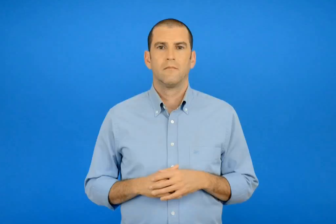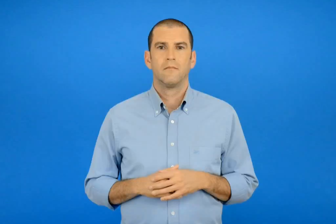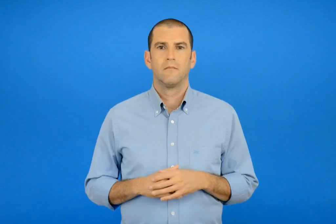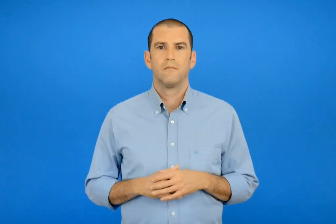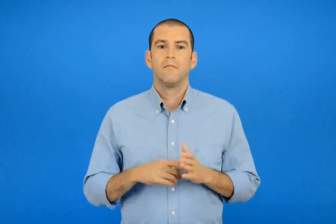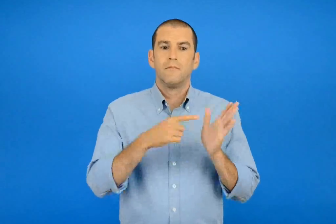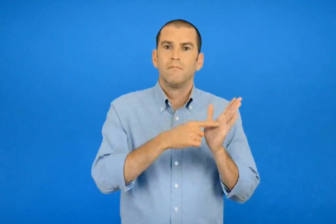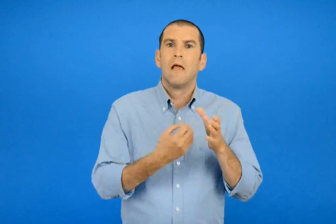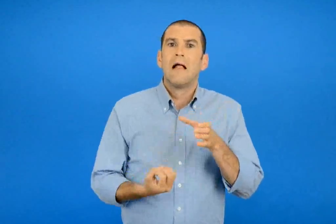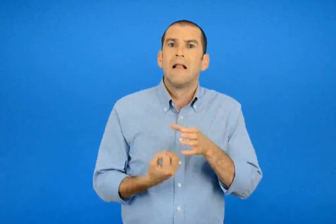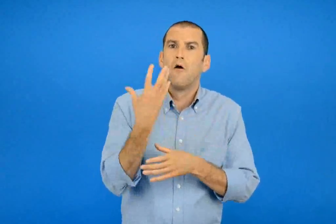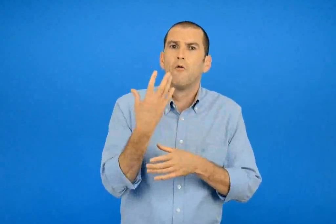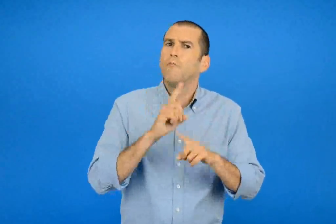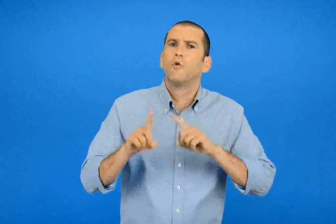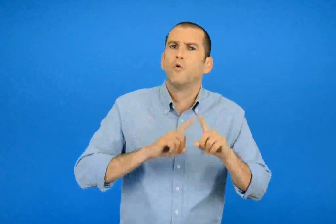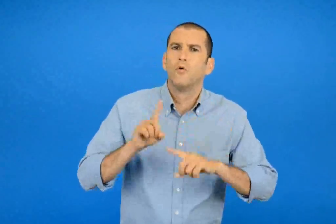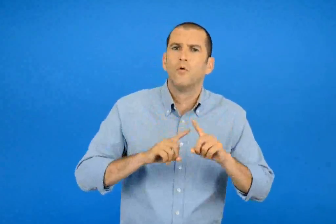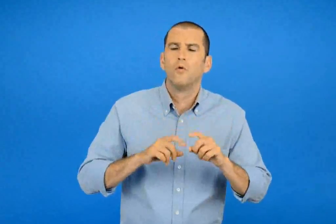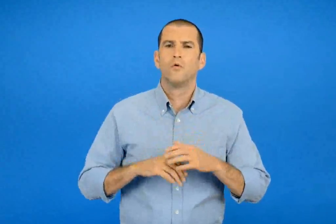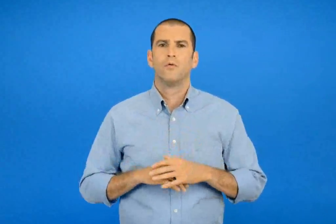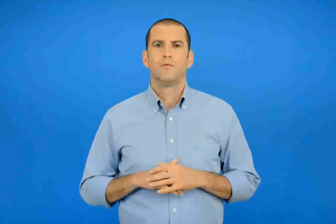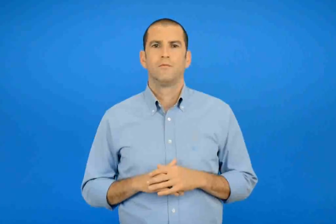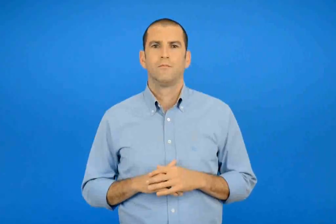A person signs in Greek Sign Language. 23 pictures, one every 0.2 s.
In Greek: ποιό είναι το νέο ;
